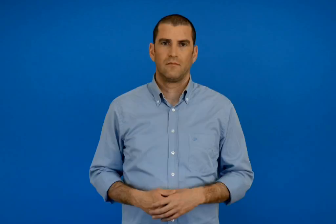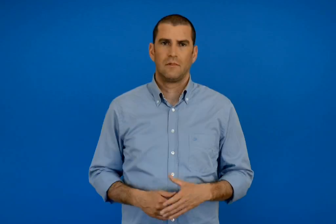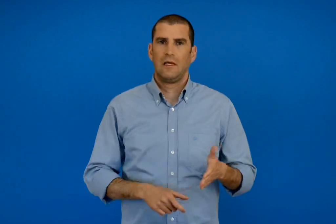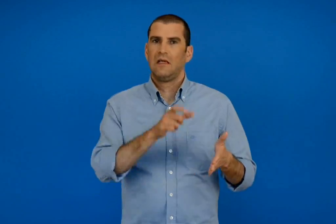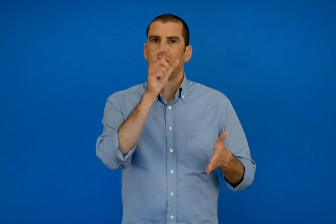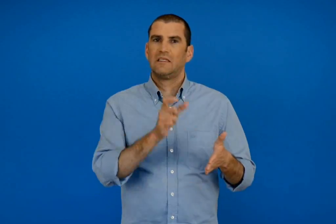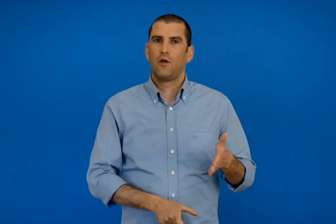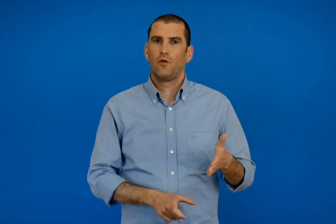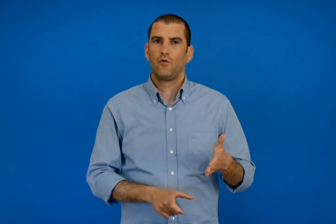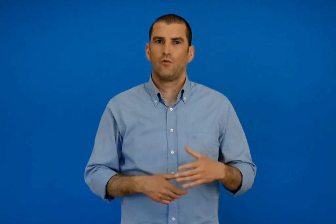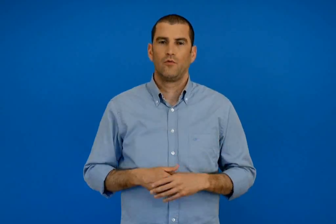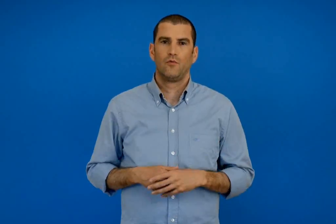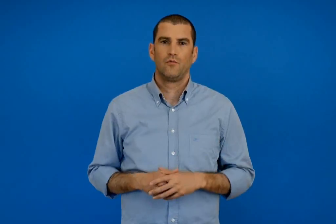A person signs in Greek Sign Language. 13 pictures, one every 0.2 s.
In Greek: ξενοδοχείο
